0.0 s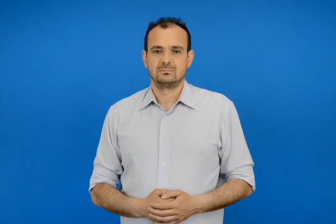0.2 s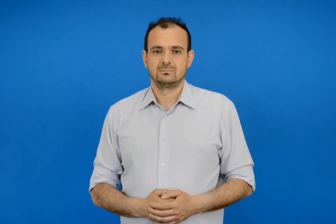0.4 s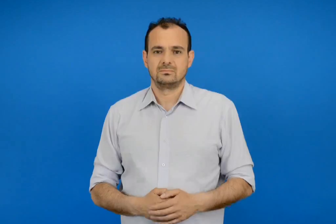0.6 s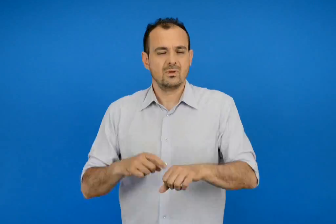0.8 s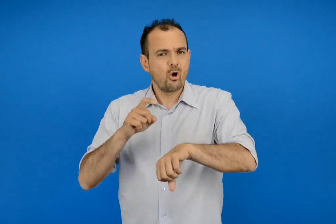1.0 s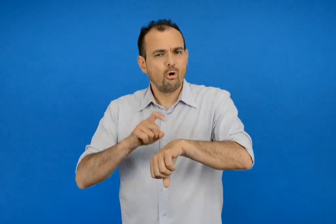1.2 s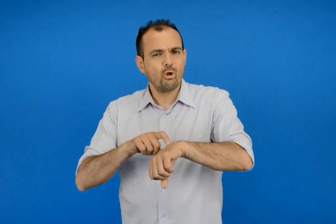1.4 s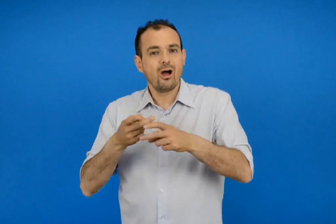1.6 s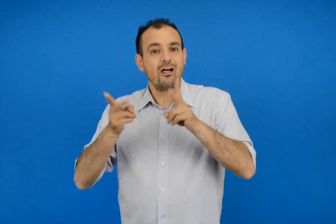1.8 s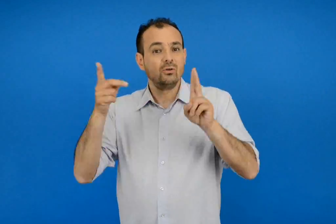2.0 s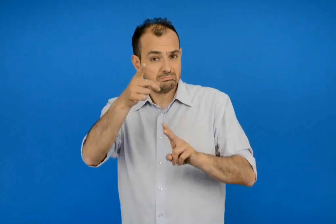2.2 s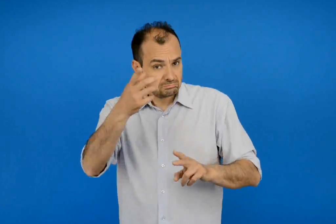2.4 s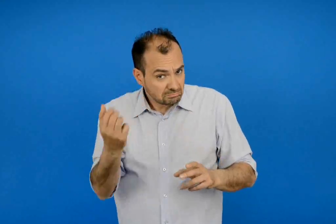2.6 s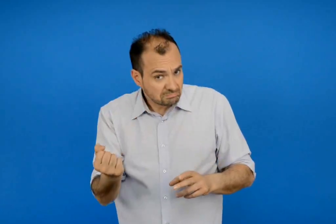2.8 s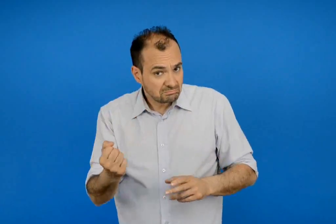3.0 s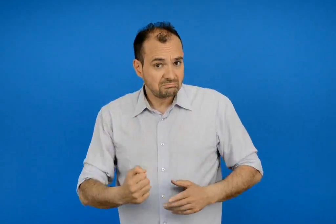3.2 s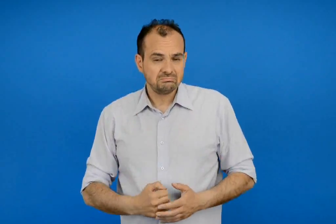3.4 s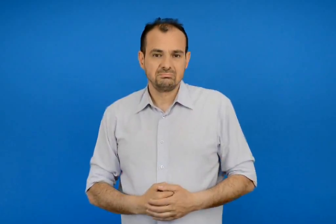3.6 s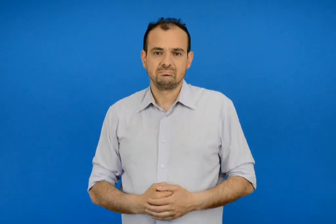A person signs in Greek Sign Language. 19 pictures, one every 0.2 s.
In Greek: εσύ έχεις ελεύθερο χρόνο ;
